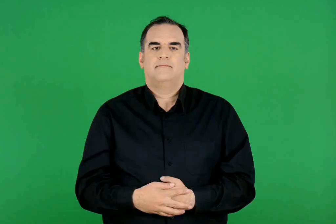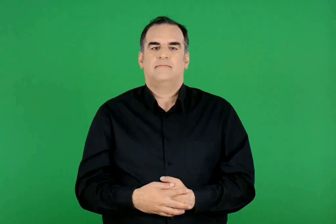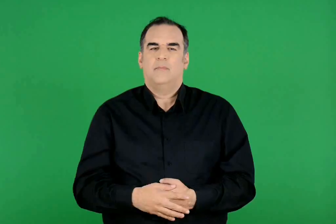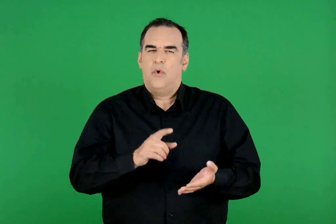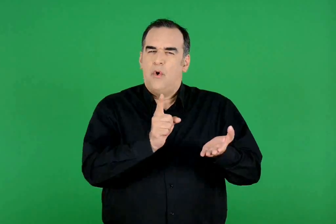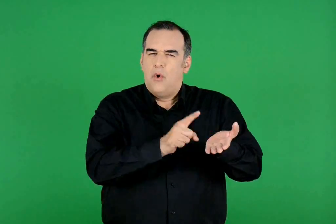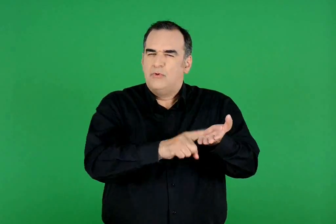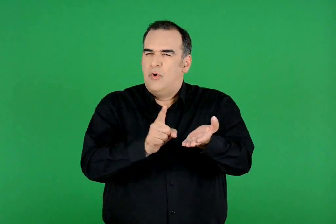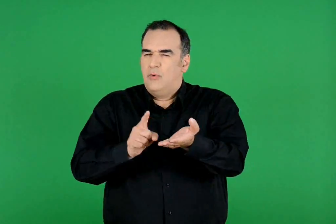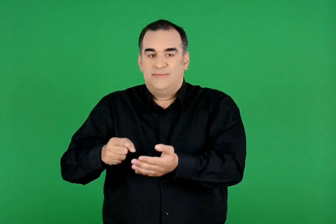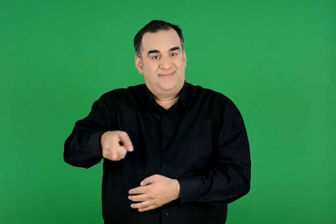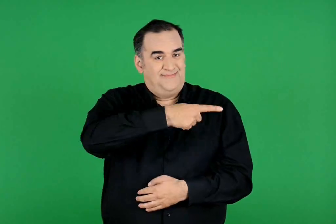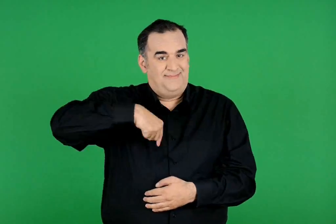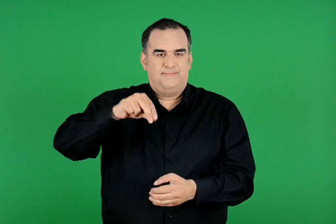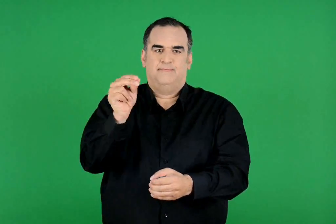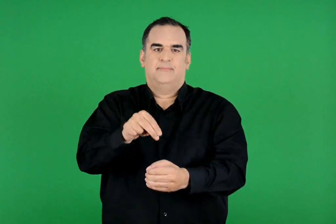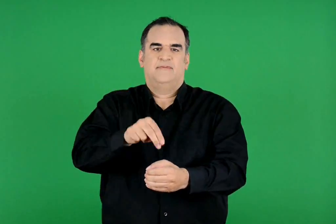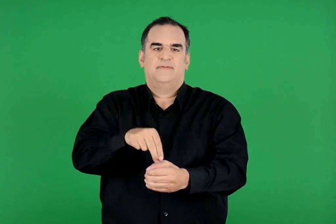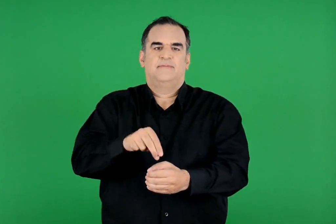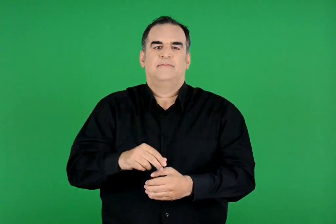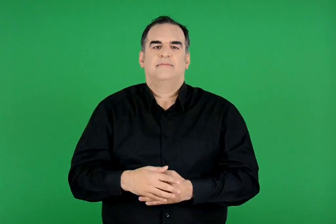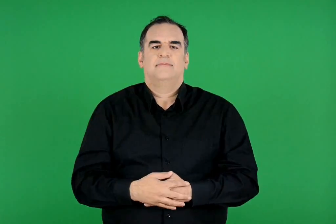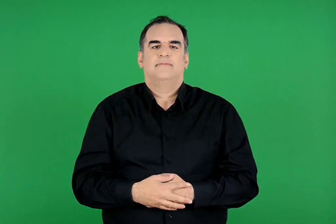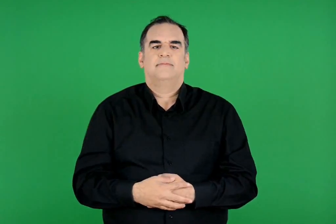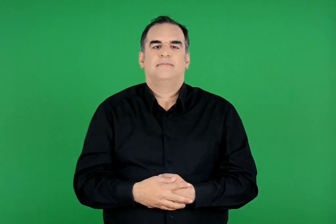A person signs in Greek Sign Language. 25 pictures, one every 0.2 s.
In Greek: ψηφίζουμε νόμους
